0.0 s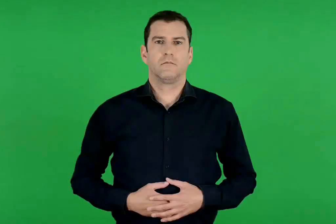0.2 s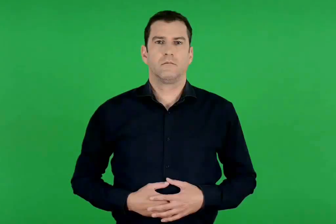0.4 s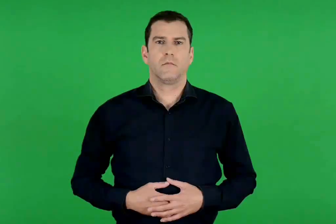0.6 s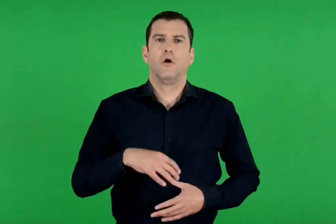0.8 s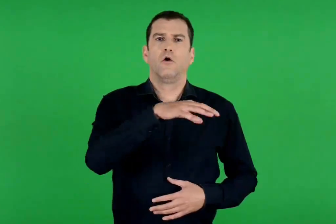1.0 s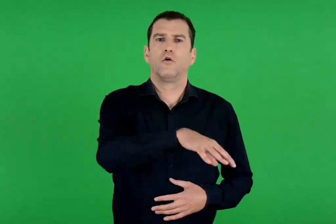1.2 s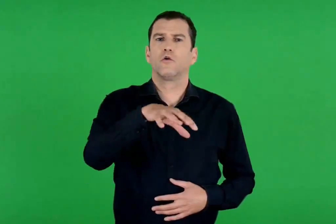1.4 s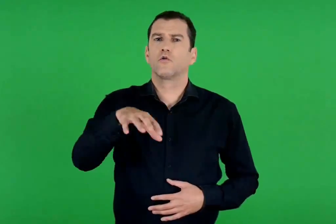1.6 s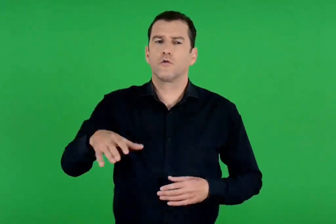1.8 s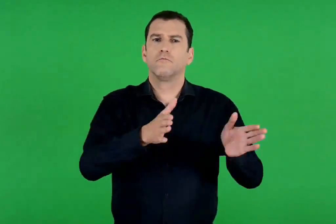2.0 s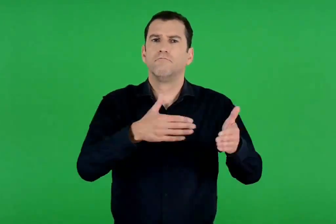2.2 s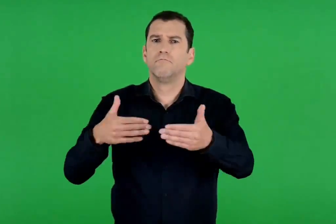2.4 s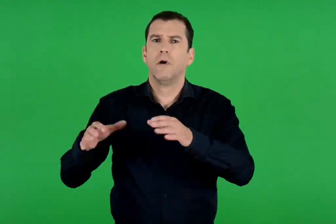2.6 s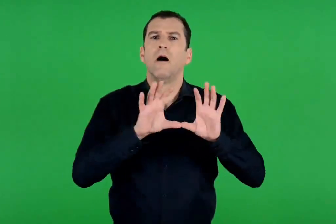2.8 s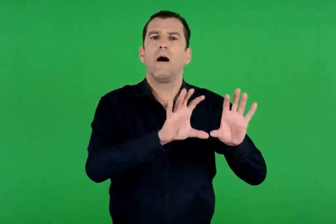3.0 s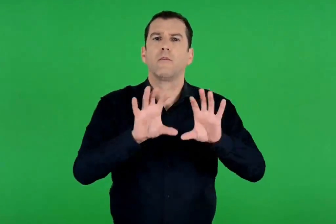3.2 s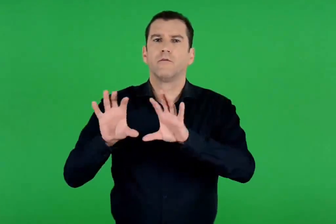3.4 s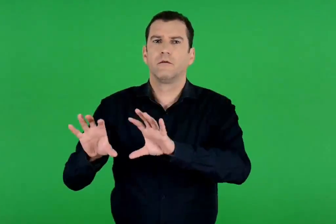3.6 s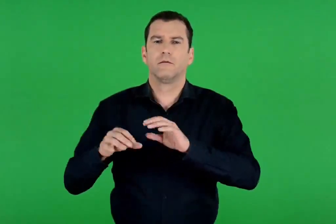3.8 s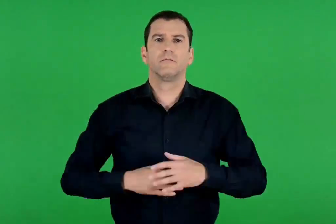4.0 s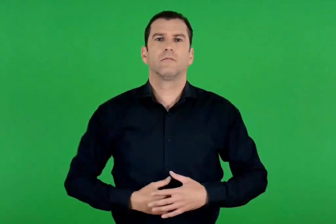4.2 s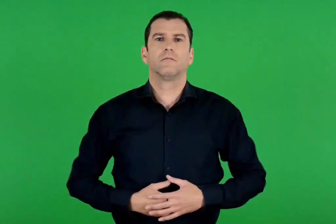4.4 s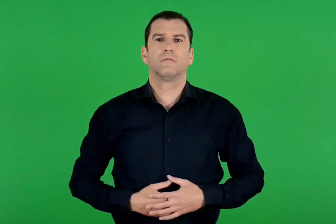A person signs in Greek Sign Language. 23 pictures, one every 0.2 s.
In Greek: αποθηκευτικοί χώροι
